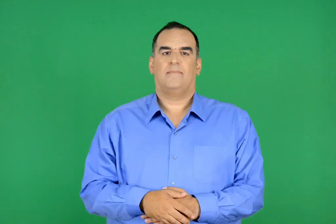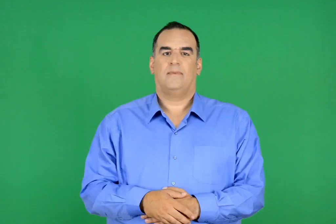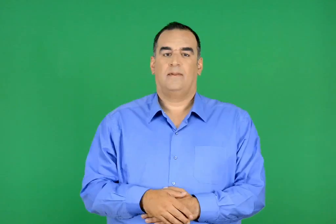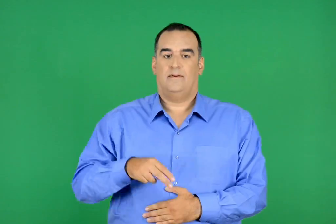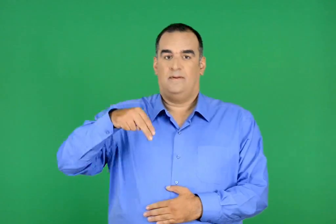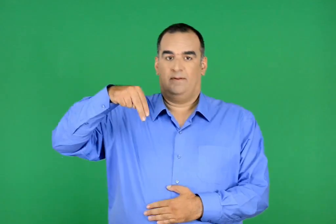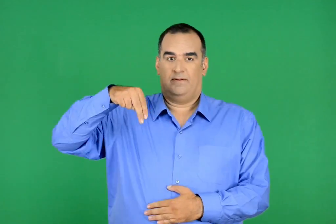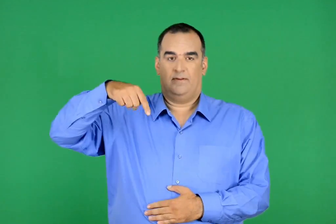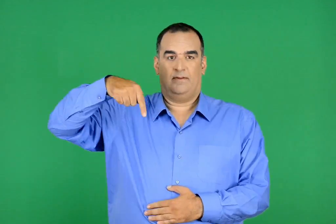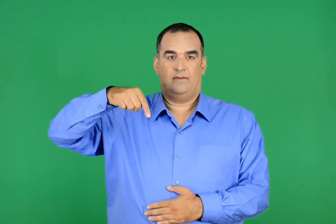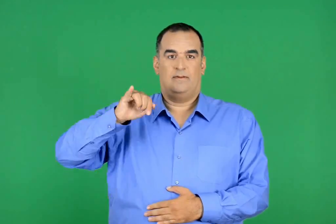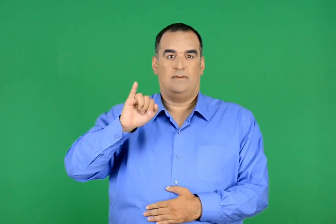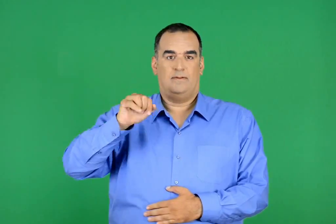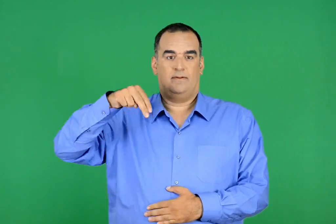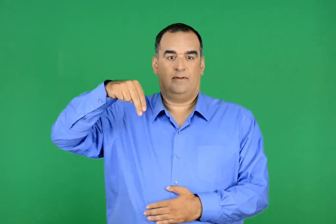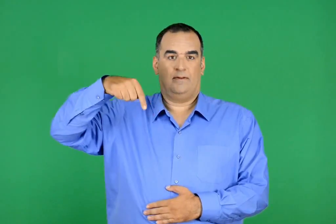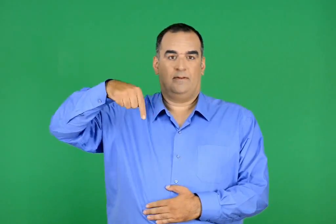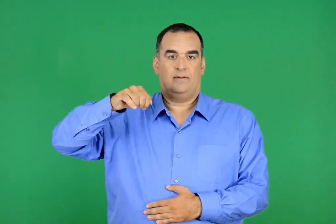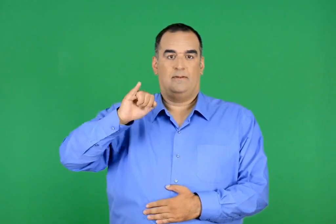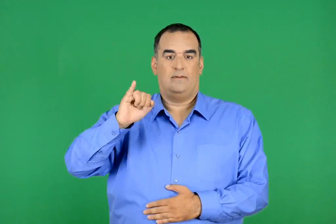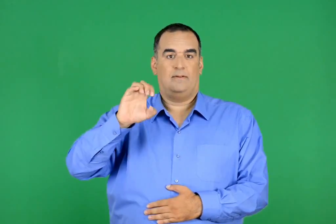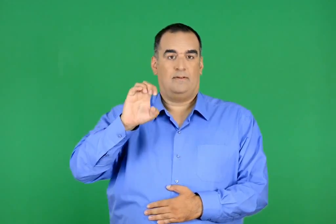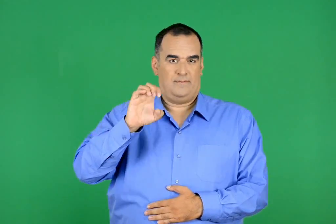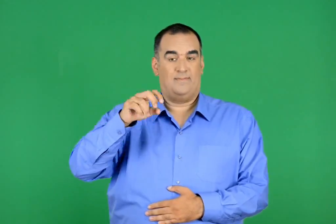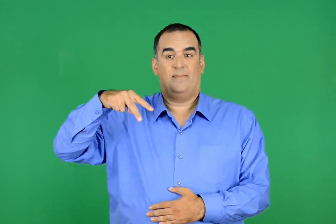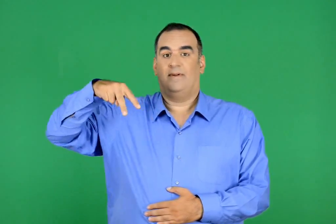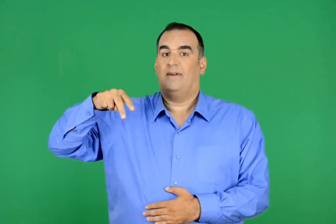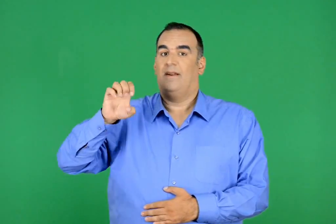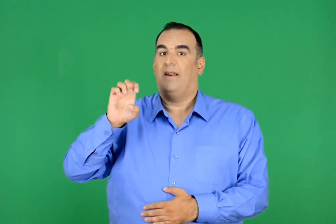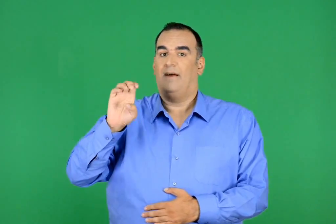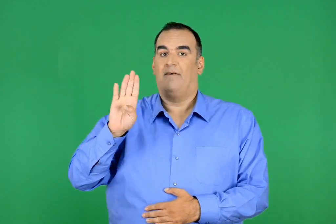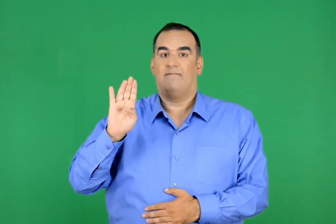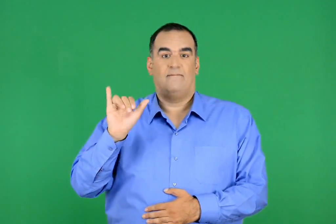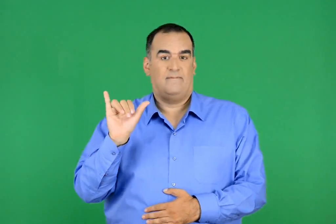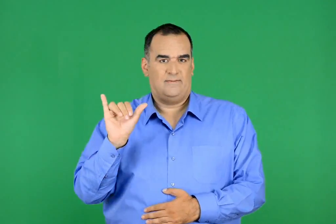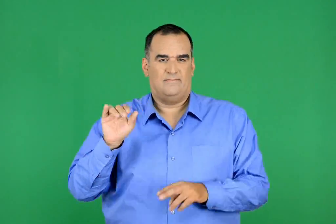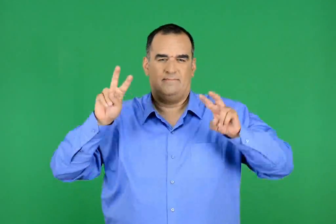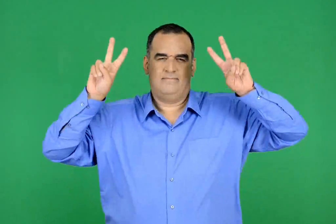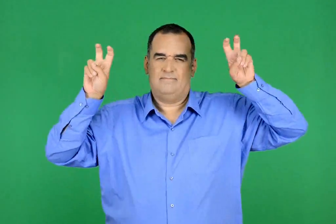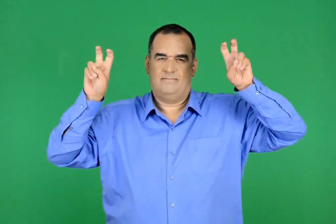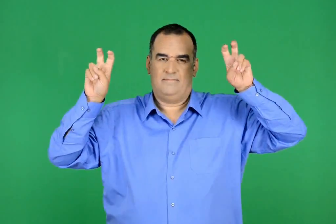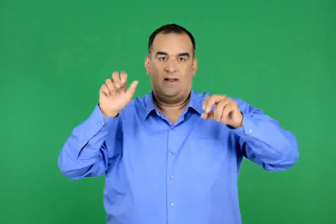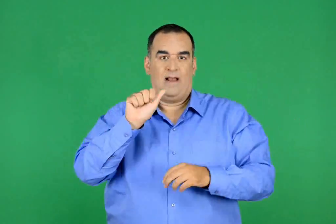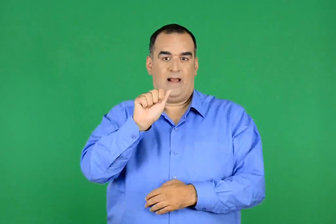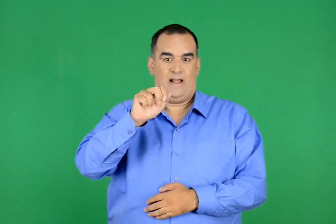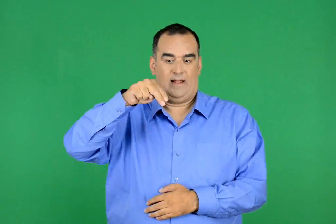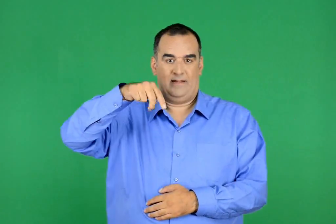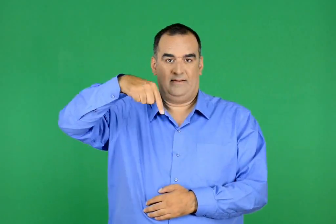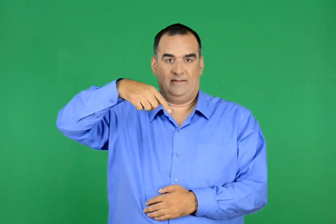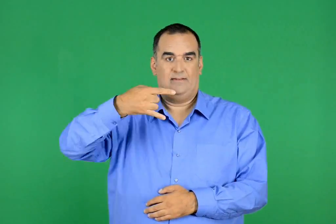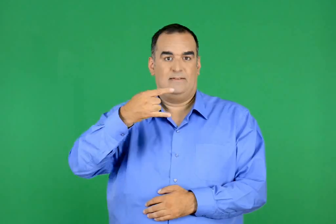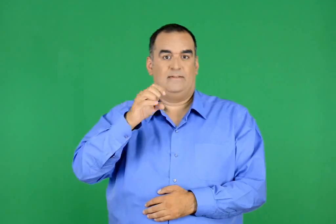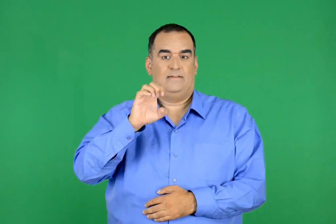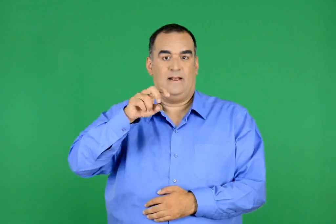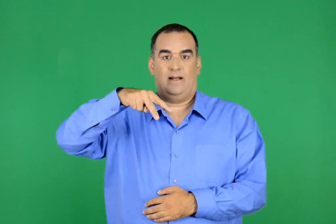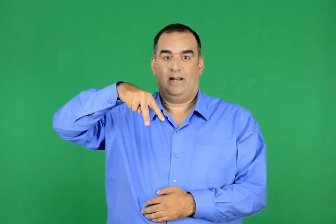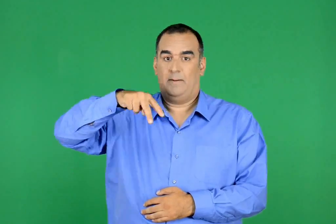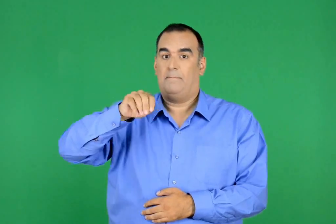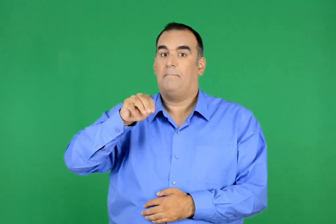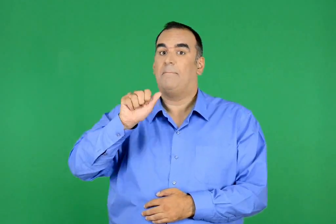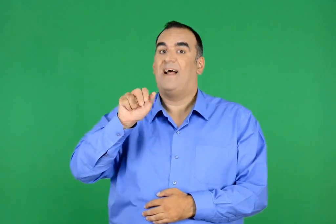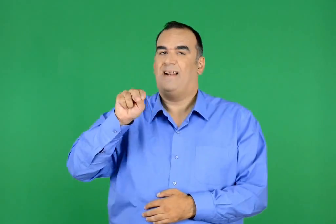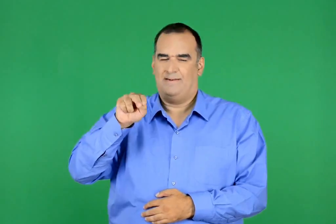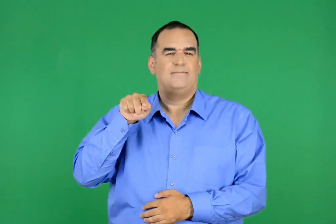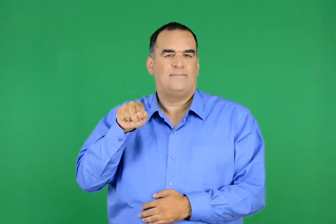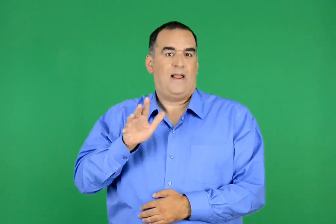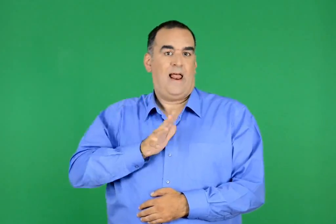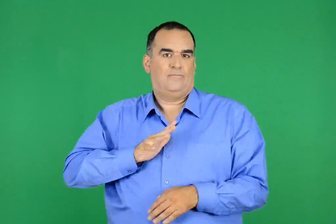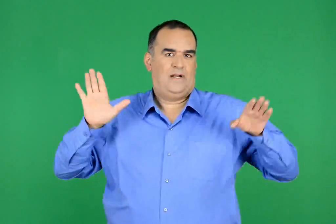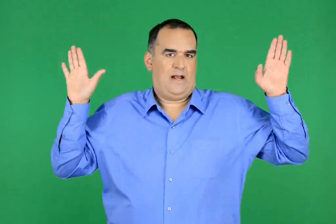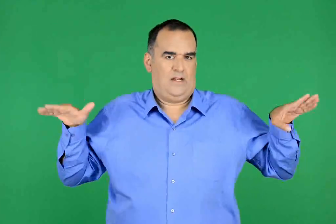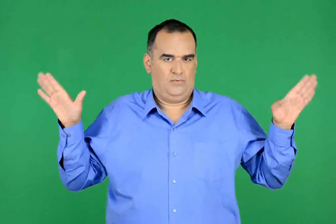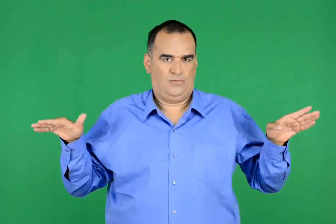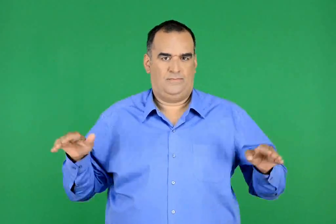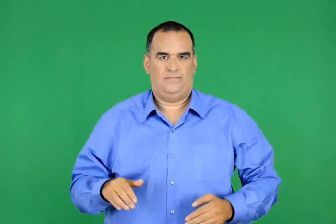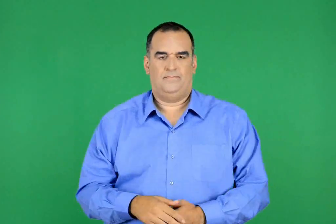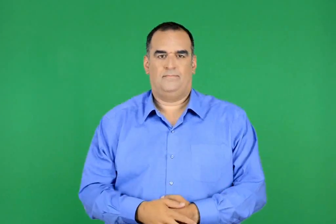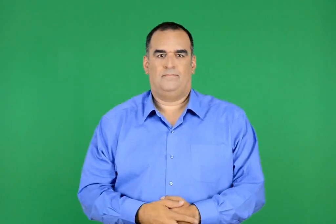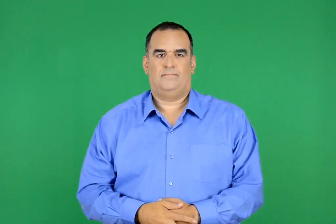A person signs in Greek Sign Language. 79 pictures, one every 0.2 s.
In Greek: ντιντιέ λεβύ , άντζελµαν
